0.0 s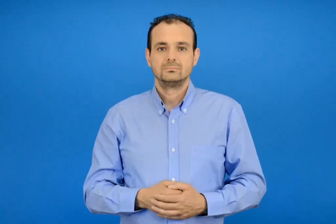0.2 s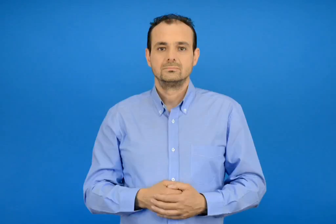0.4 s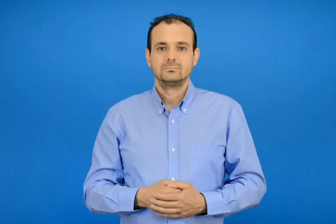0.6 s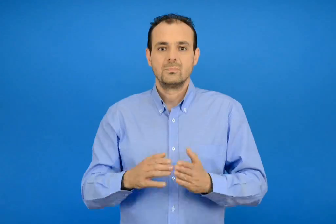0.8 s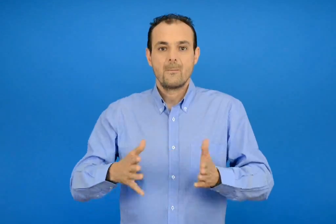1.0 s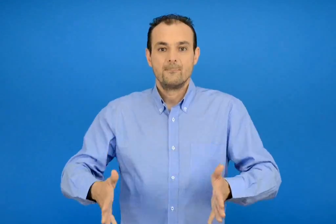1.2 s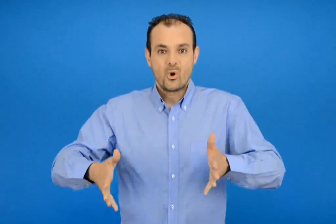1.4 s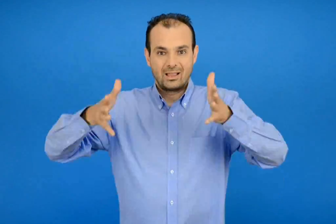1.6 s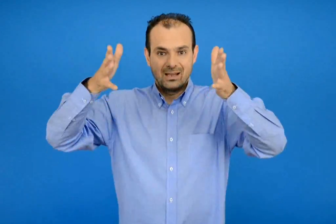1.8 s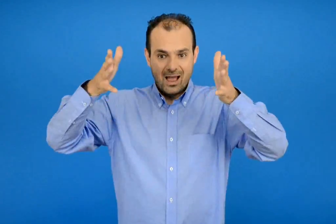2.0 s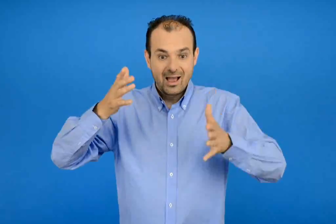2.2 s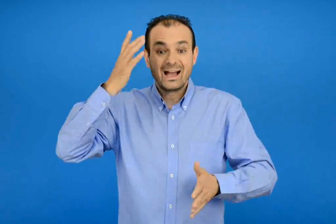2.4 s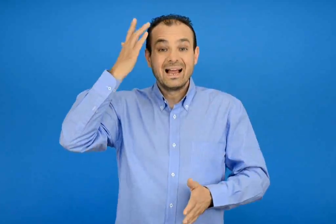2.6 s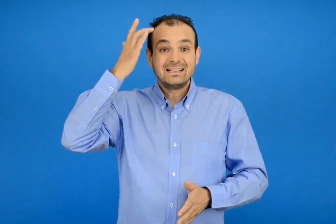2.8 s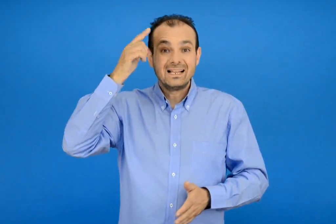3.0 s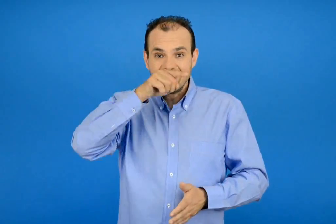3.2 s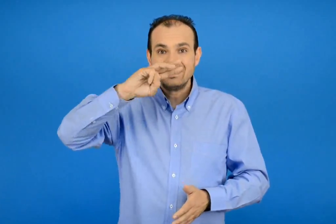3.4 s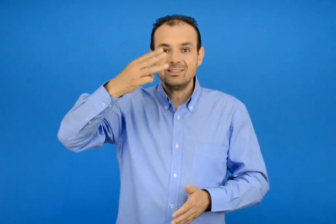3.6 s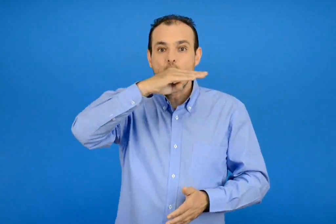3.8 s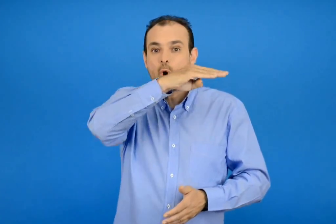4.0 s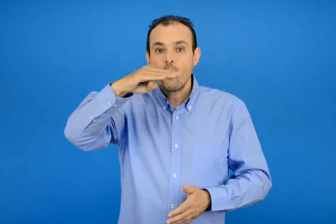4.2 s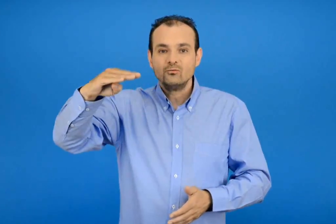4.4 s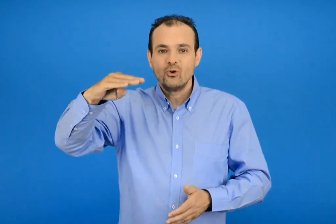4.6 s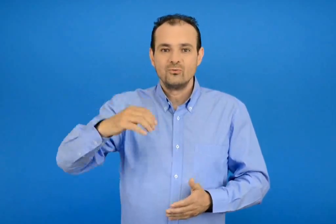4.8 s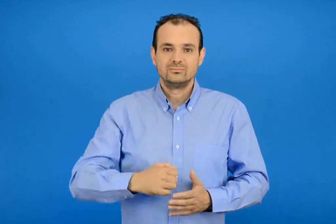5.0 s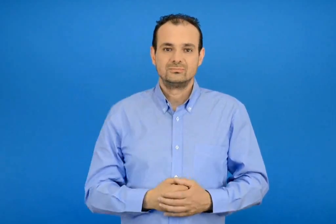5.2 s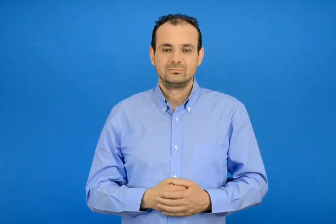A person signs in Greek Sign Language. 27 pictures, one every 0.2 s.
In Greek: τον 3ο όροφο στην κίτρινη πολυκατοικία
